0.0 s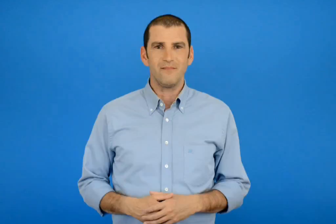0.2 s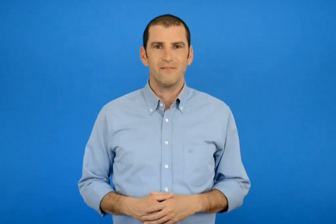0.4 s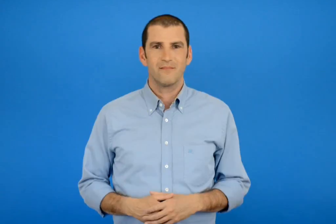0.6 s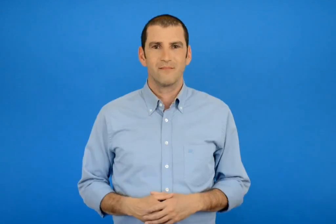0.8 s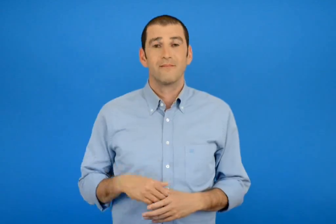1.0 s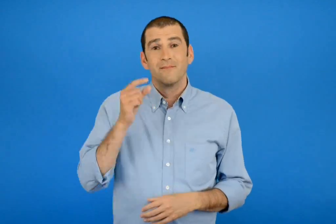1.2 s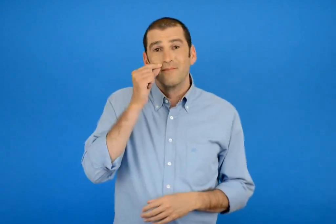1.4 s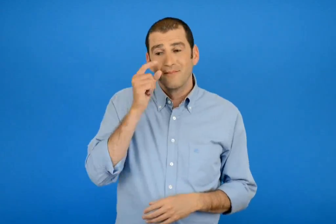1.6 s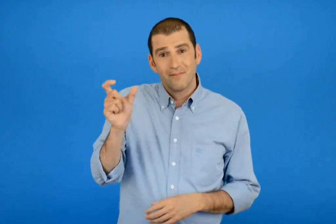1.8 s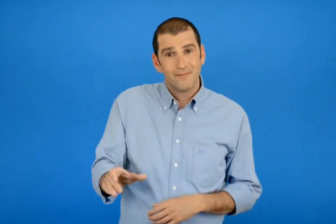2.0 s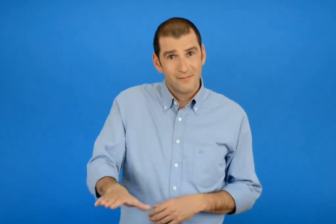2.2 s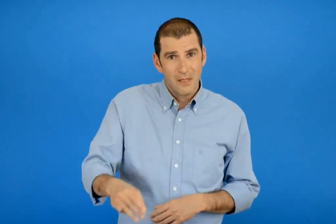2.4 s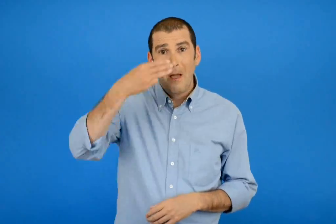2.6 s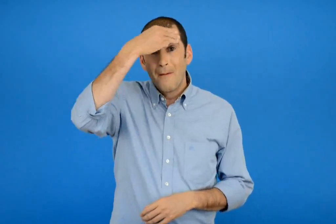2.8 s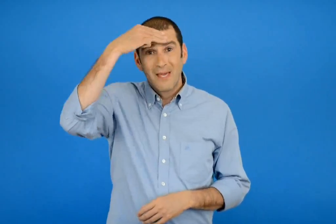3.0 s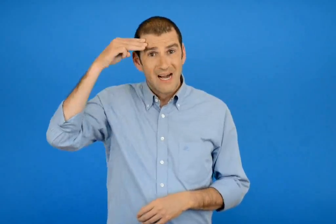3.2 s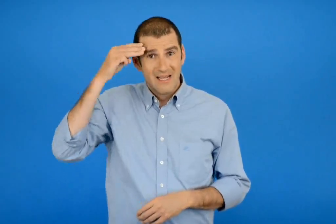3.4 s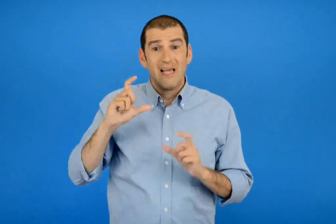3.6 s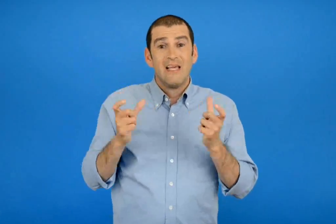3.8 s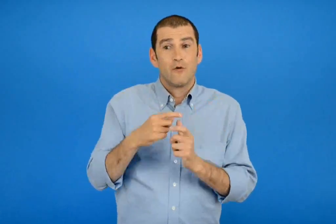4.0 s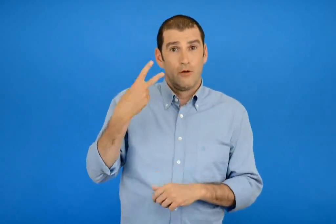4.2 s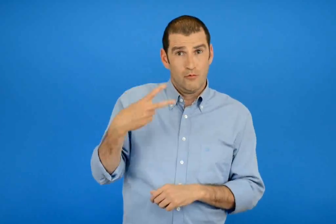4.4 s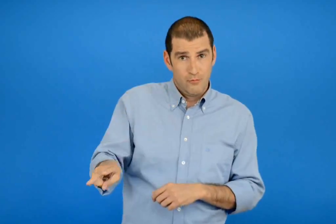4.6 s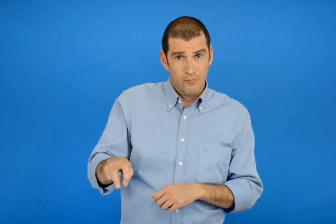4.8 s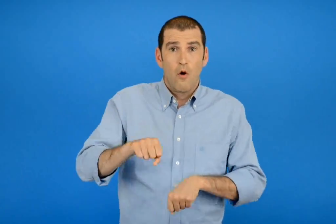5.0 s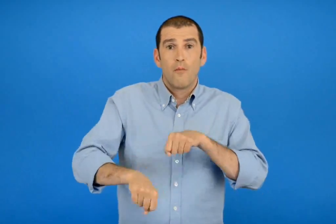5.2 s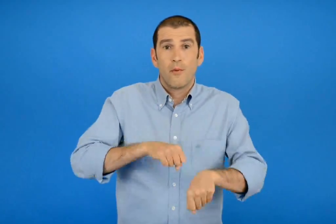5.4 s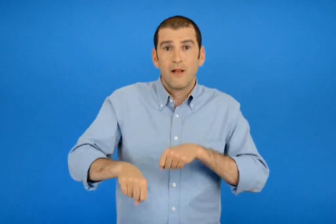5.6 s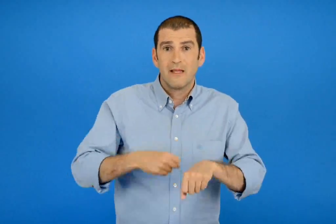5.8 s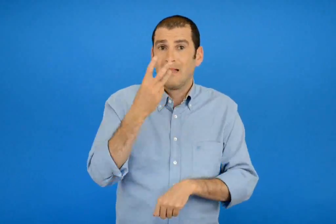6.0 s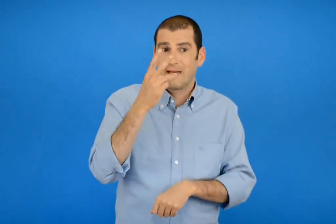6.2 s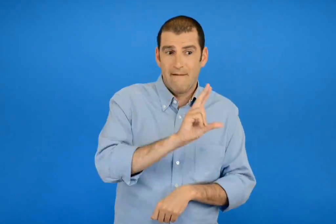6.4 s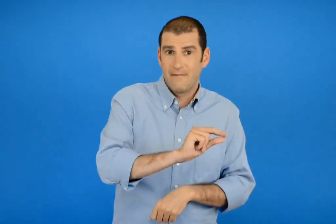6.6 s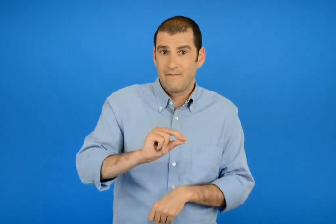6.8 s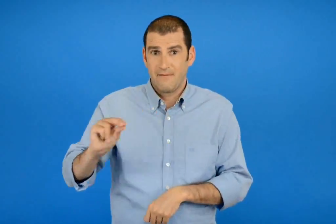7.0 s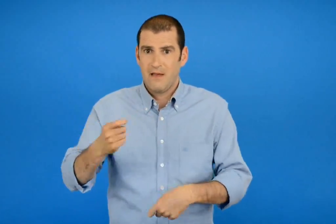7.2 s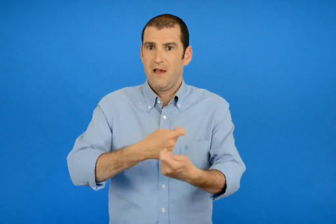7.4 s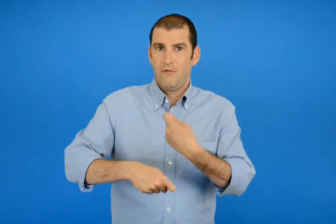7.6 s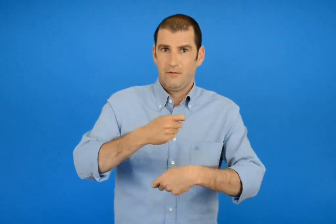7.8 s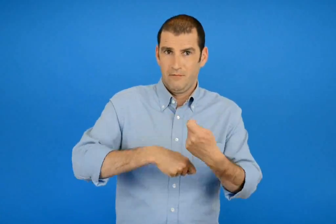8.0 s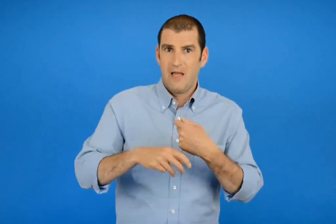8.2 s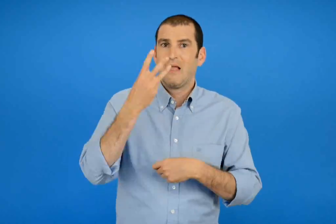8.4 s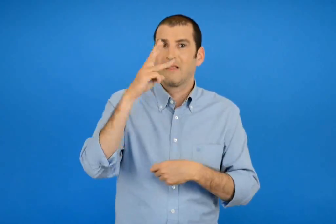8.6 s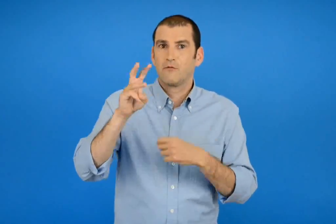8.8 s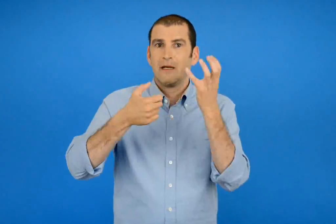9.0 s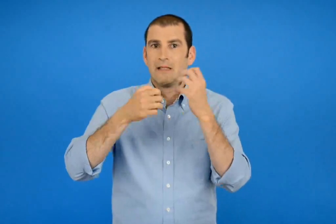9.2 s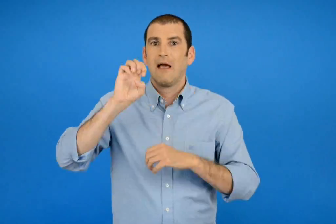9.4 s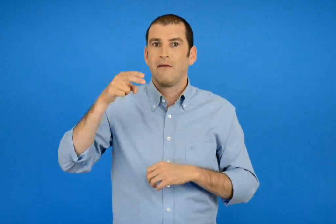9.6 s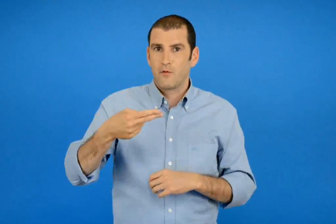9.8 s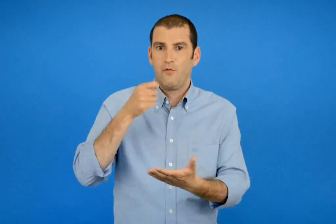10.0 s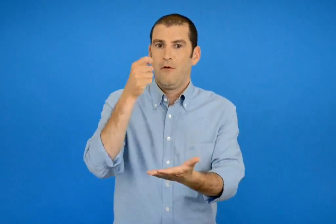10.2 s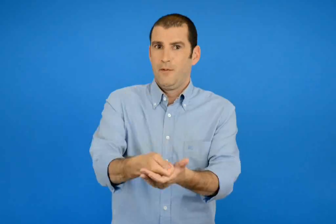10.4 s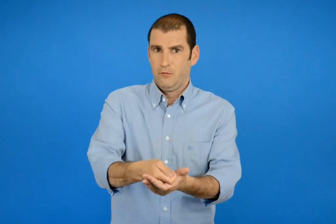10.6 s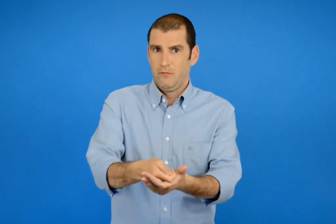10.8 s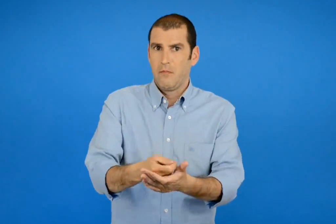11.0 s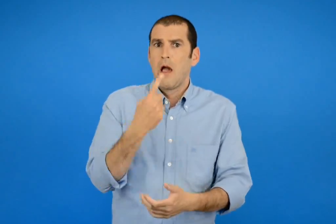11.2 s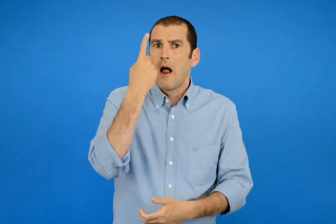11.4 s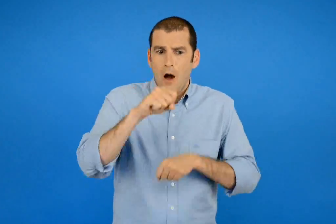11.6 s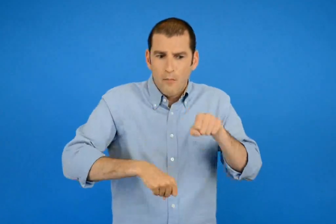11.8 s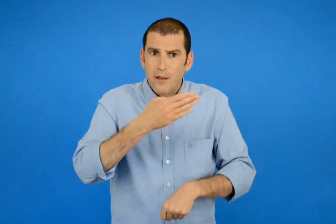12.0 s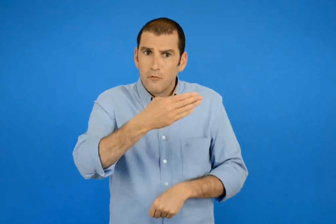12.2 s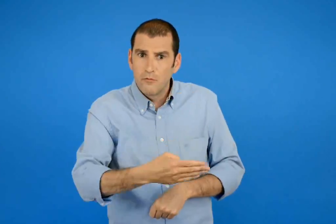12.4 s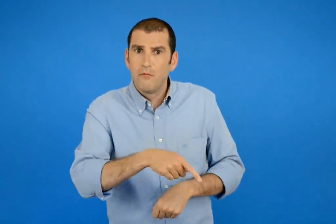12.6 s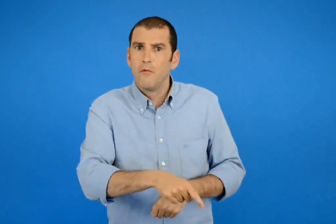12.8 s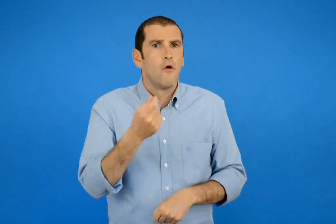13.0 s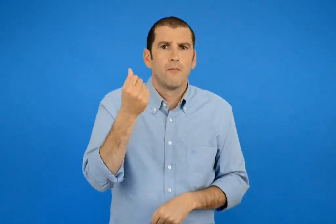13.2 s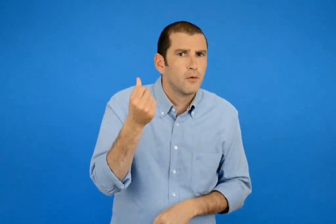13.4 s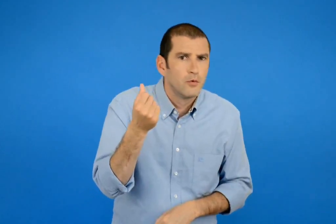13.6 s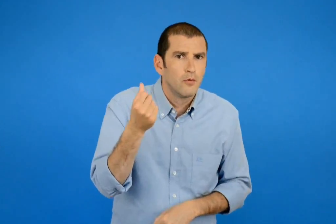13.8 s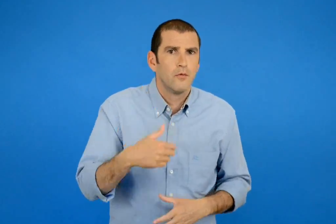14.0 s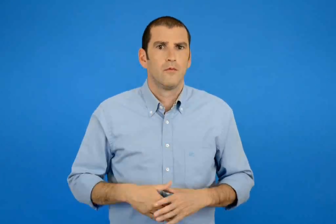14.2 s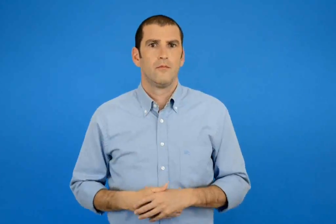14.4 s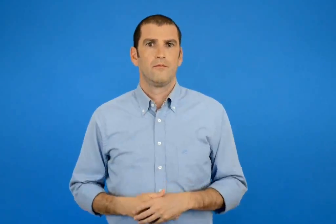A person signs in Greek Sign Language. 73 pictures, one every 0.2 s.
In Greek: η οικογένεια του μιχαήλ αγόρασε 3 ιδιά ποδήλατα και πλήρωσε 360 € πόσο έκανε το κάθε ποδήλατο ;
